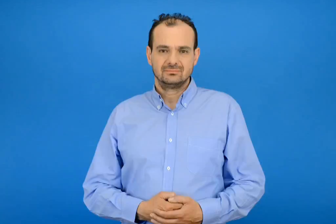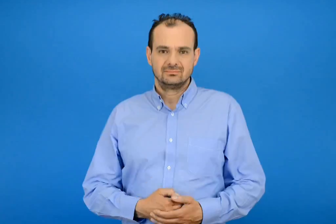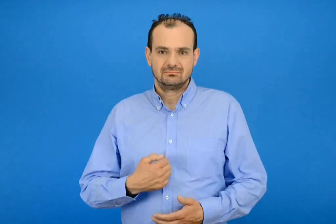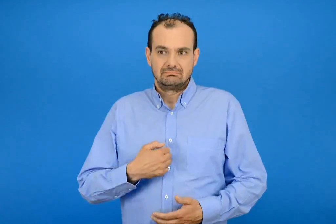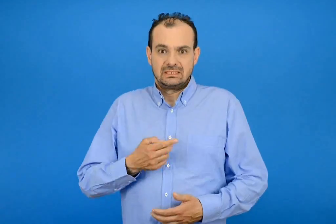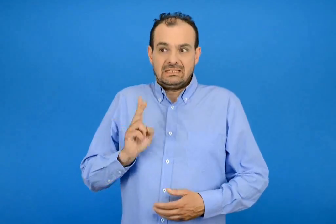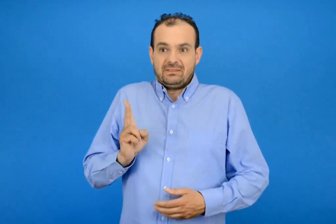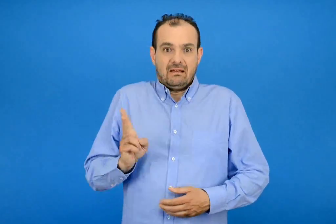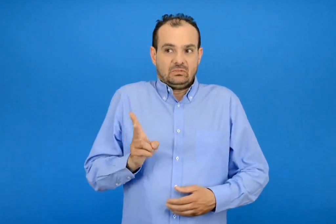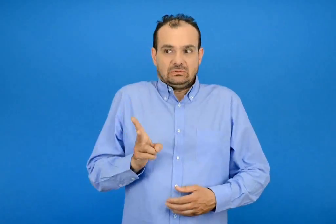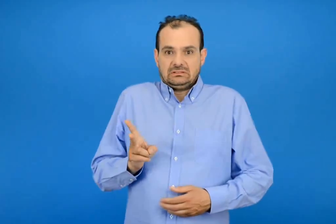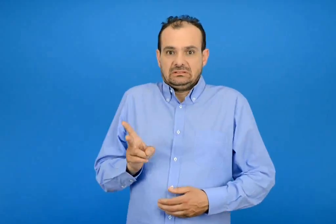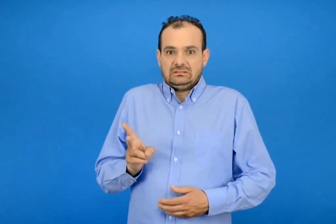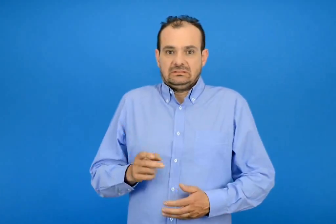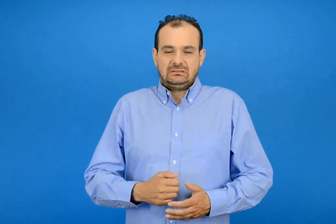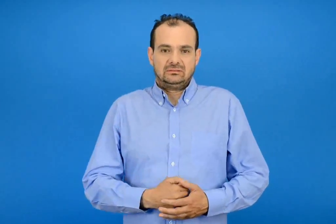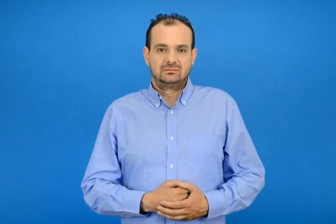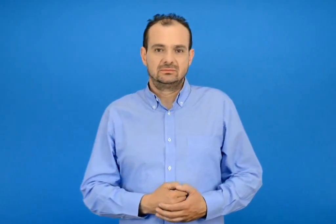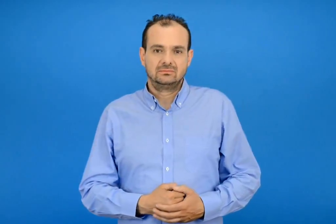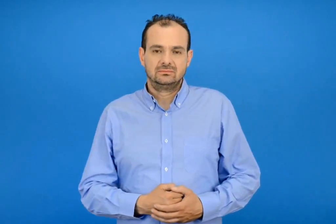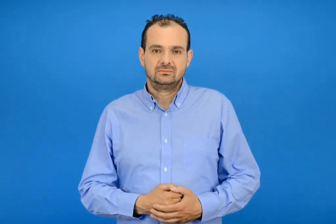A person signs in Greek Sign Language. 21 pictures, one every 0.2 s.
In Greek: κινδυνεύω
